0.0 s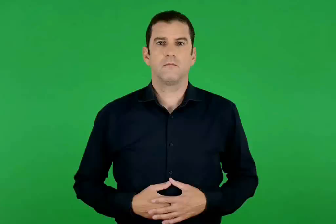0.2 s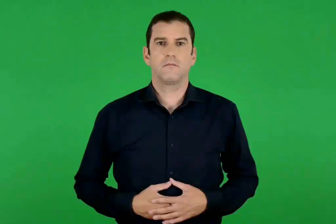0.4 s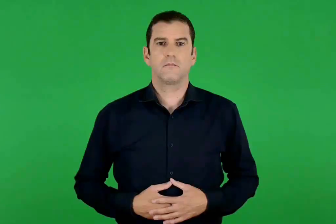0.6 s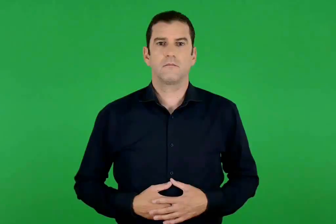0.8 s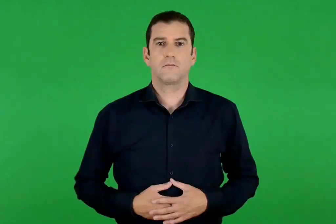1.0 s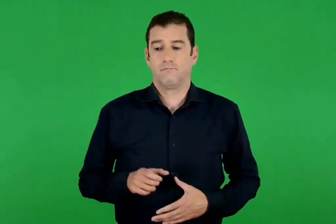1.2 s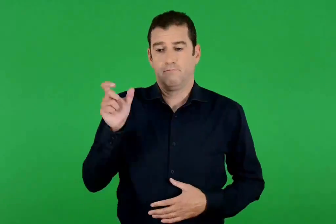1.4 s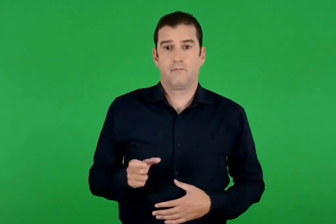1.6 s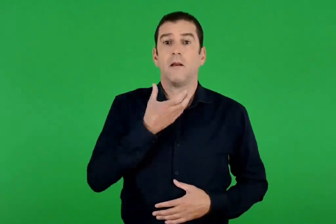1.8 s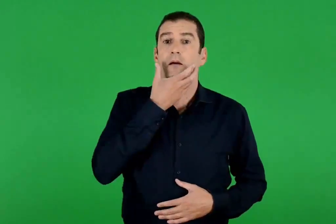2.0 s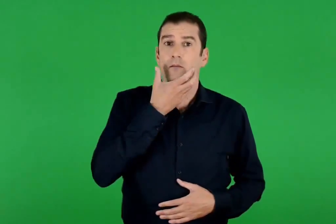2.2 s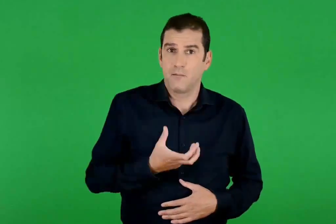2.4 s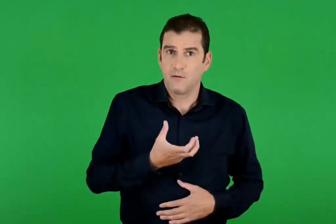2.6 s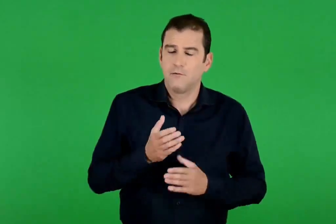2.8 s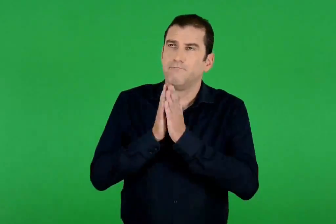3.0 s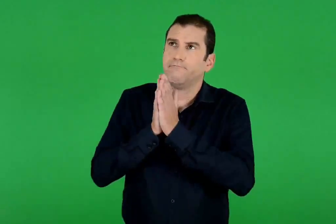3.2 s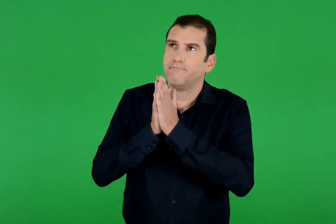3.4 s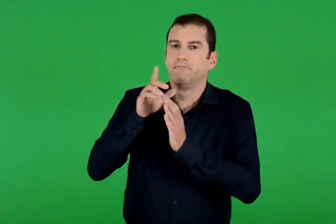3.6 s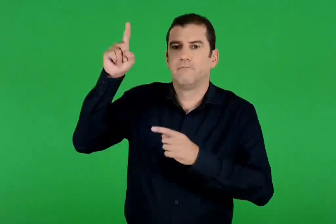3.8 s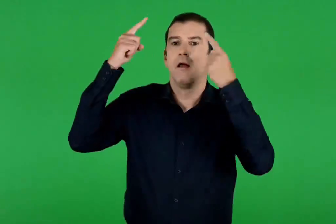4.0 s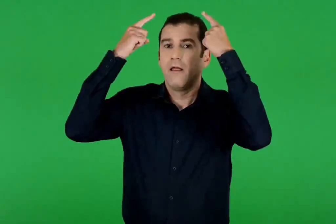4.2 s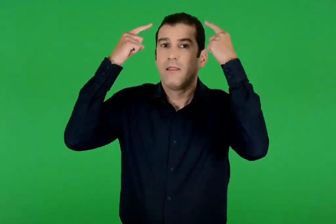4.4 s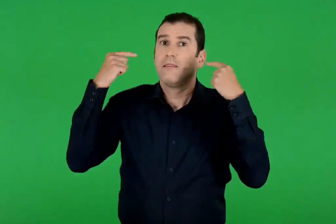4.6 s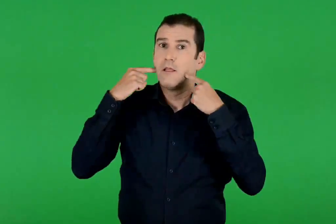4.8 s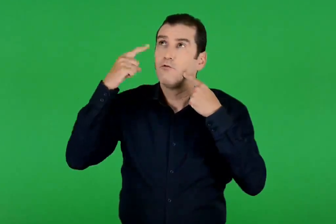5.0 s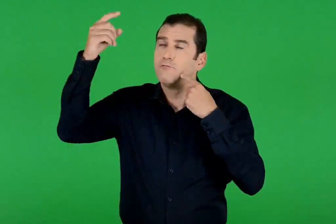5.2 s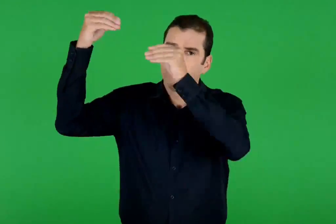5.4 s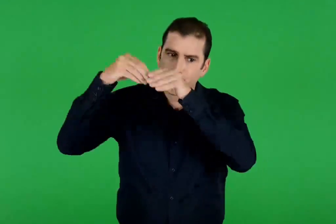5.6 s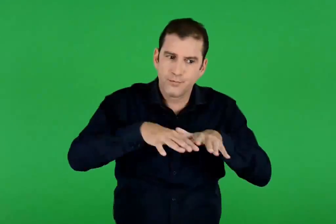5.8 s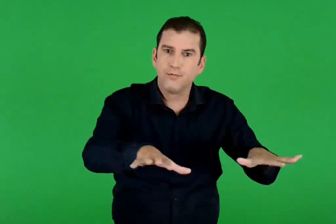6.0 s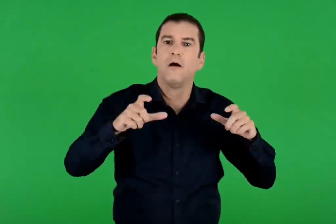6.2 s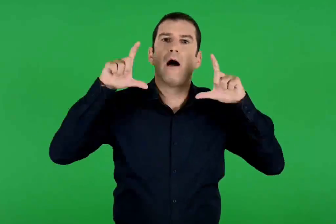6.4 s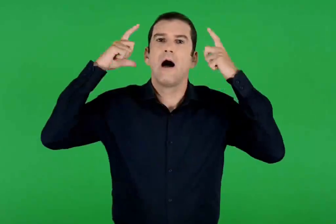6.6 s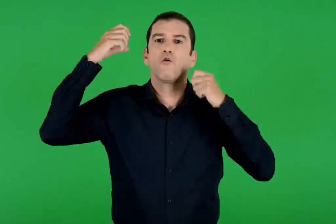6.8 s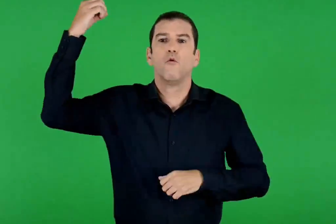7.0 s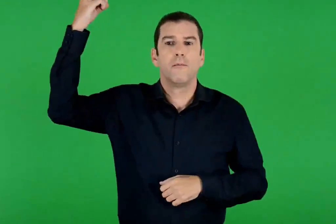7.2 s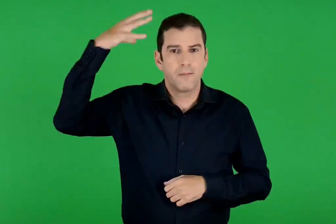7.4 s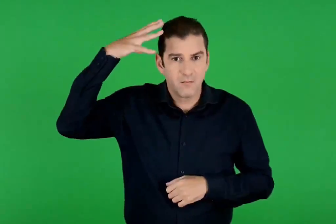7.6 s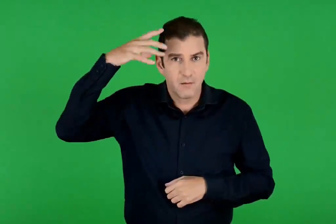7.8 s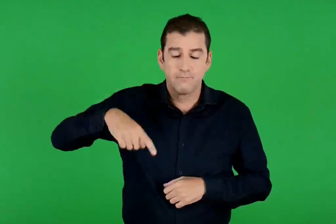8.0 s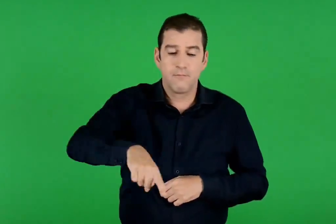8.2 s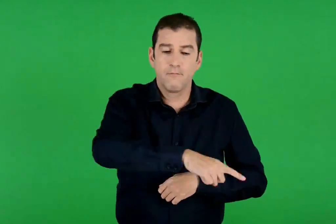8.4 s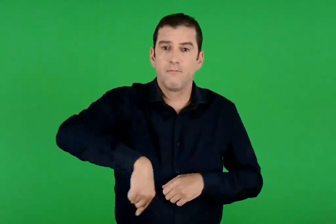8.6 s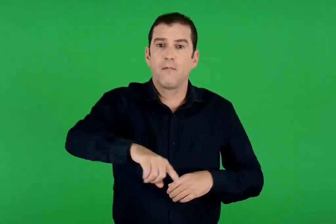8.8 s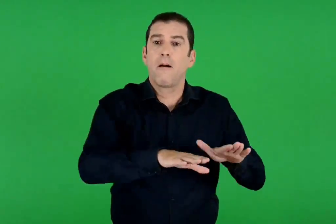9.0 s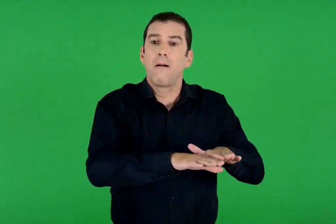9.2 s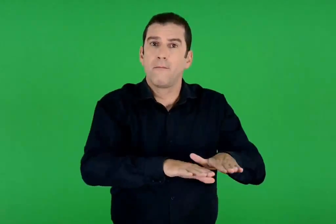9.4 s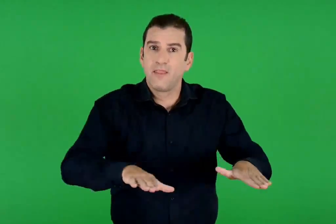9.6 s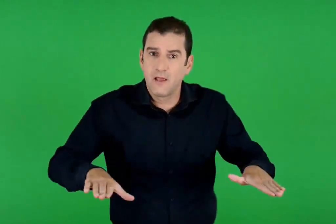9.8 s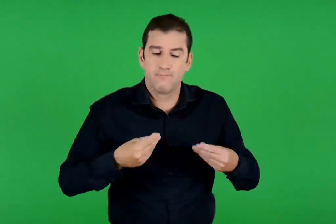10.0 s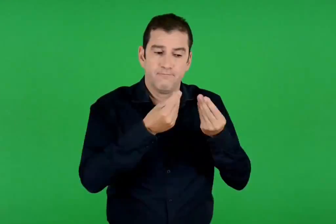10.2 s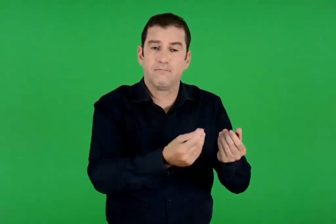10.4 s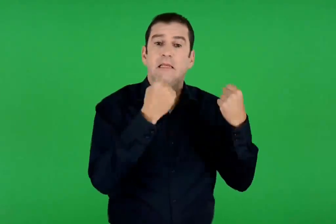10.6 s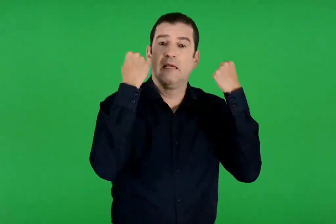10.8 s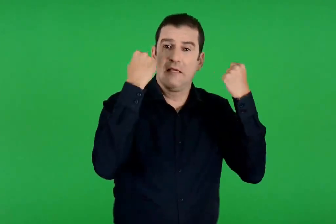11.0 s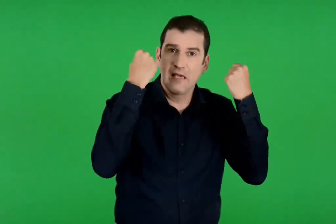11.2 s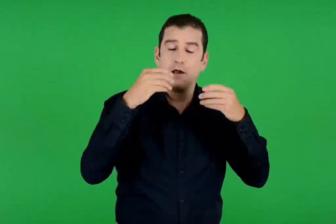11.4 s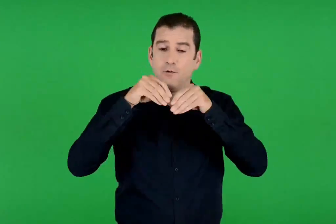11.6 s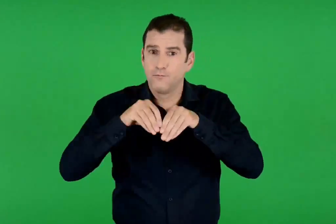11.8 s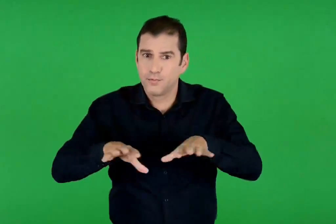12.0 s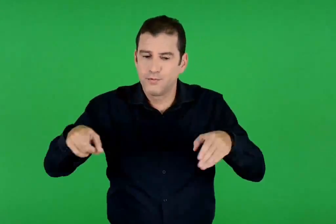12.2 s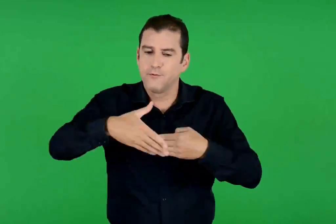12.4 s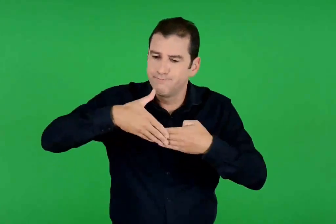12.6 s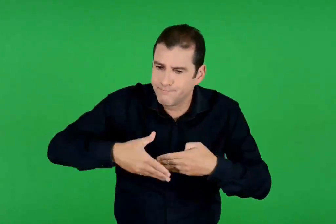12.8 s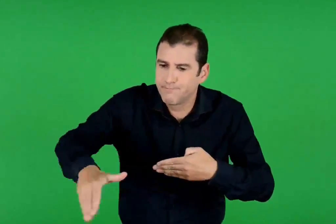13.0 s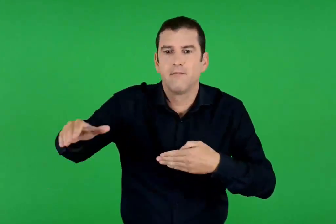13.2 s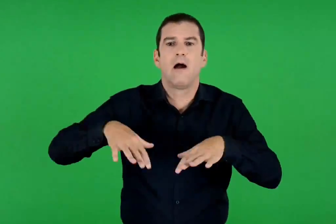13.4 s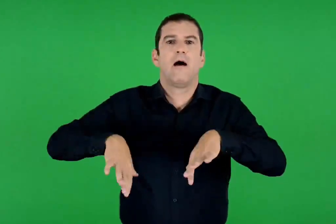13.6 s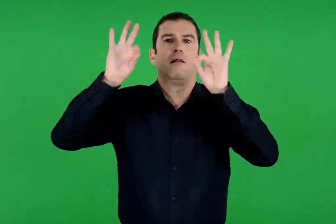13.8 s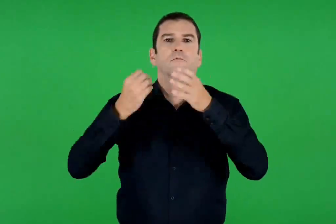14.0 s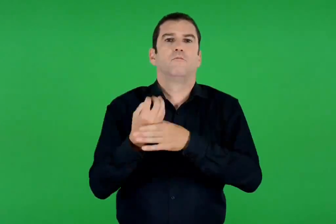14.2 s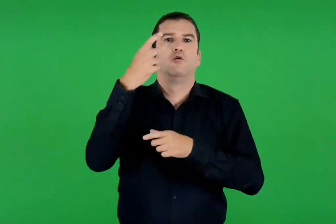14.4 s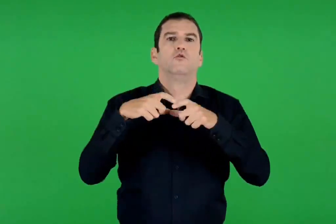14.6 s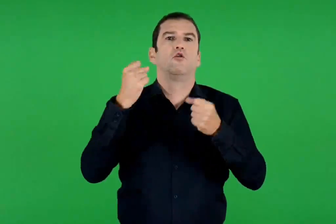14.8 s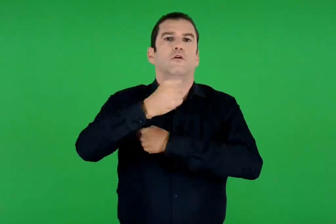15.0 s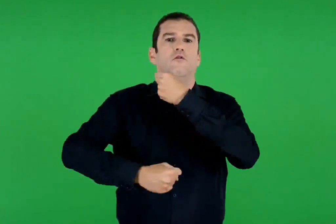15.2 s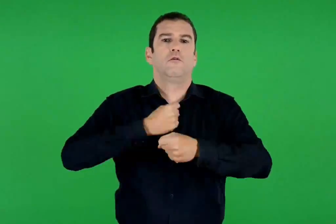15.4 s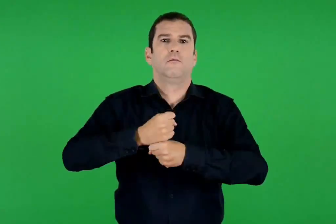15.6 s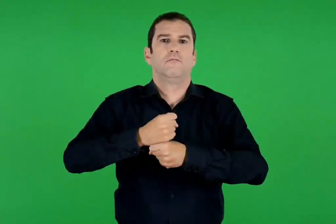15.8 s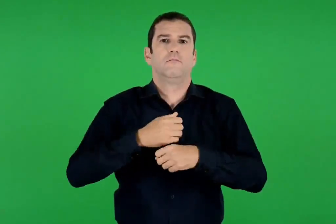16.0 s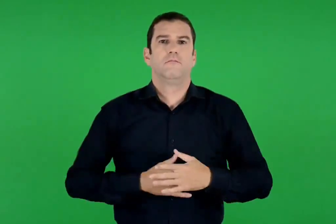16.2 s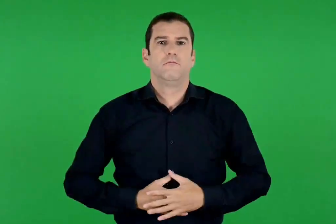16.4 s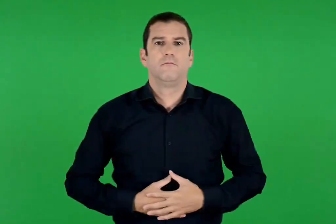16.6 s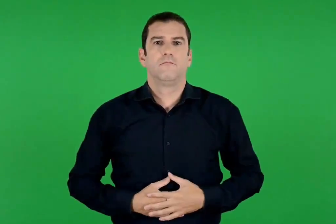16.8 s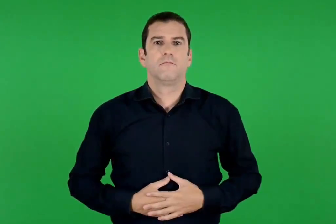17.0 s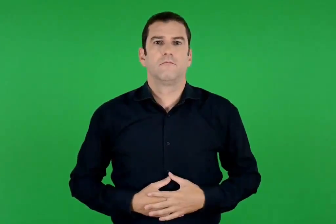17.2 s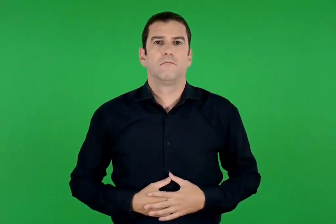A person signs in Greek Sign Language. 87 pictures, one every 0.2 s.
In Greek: ο παπάς παρακαλεί τον θεό να στείλει το άγιο πνεύμα , να δώσει υγεία και να φωτίσει τα παιδιά που αρχίζουν τη νέα σχολική χρονιά
